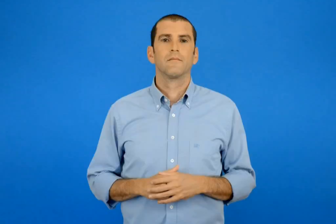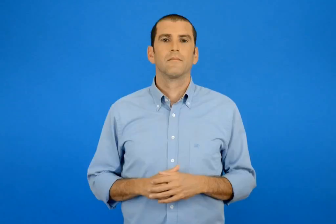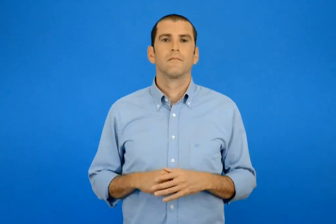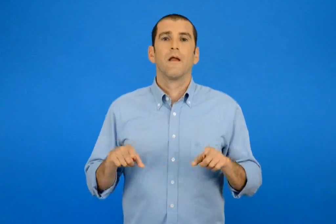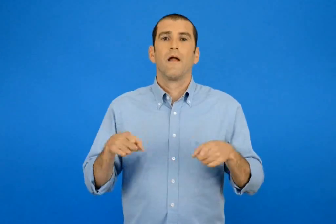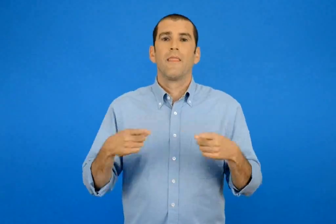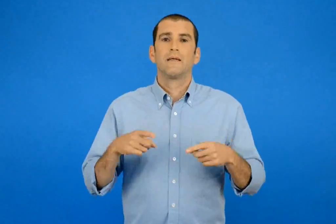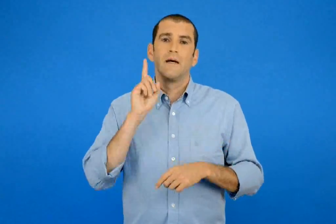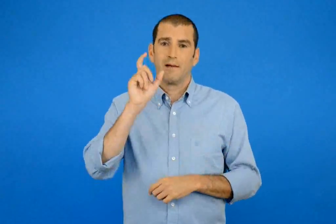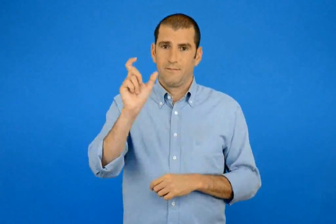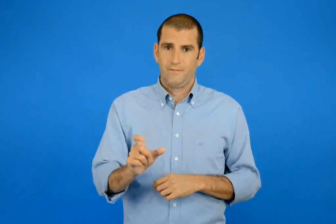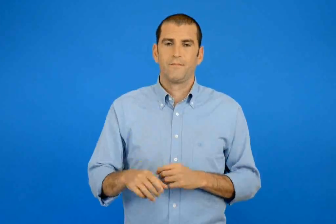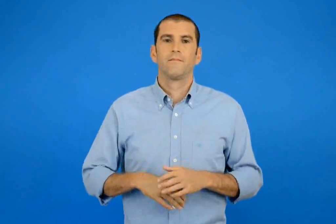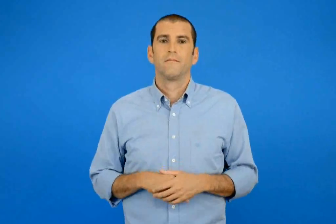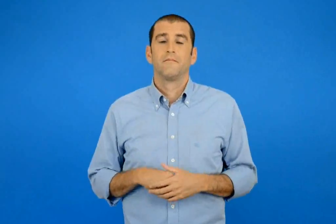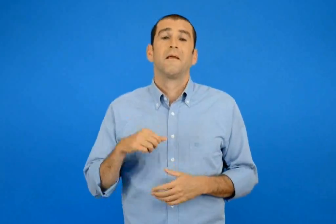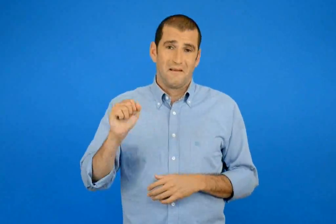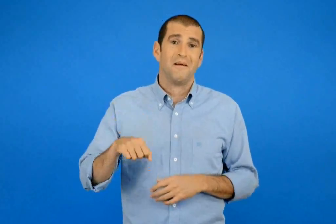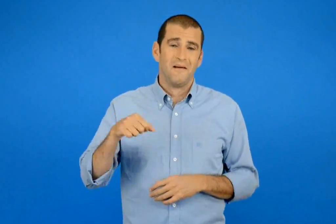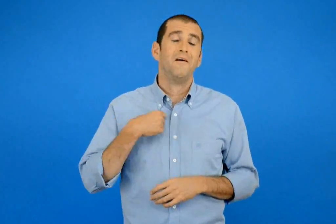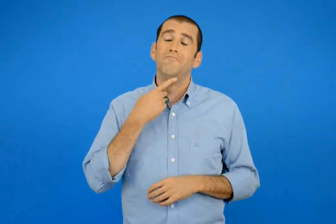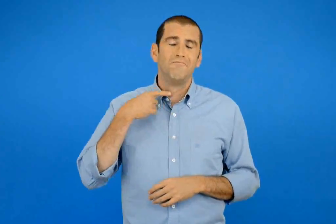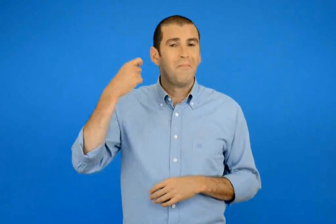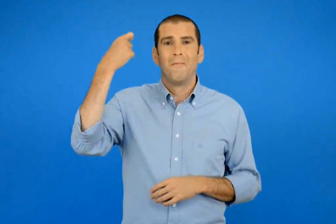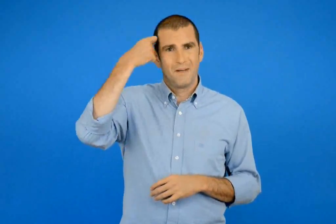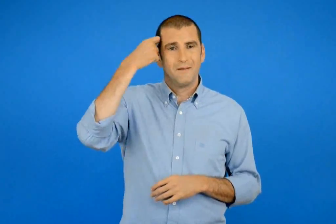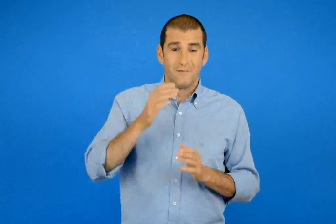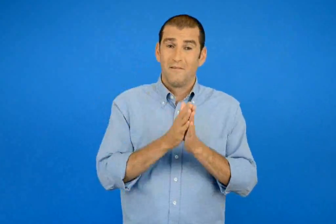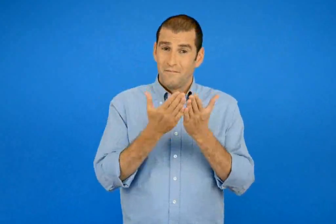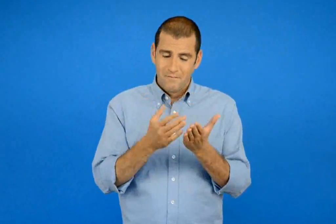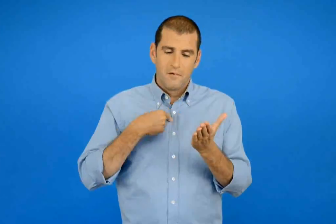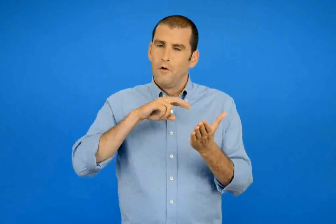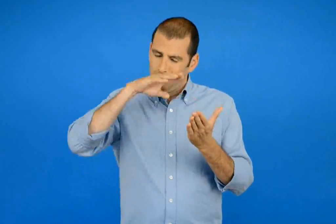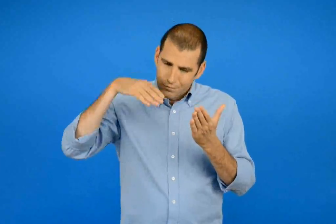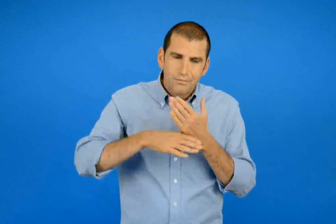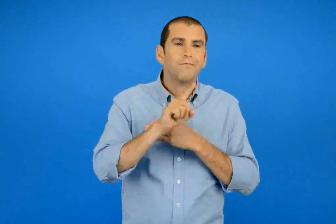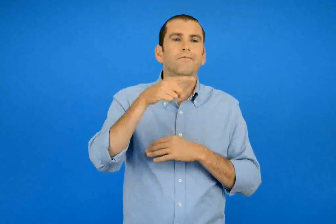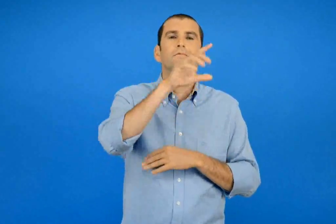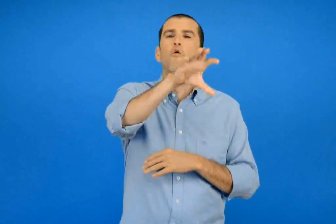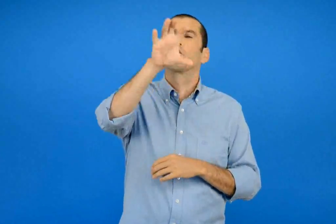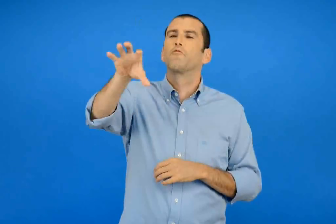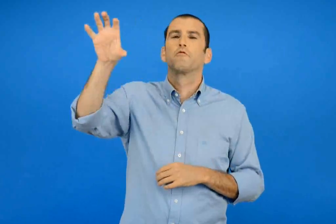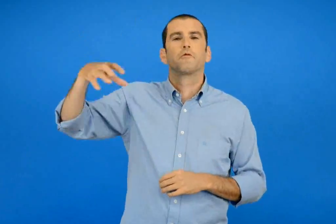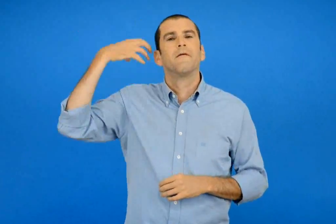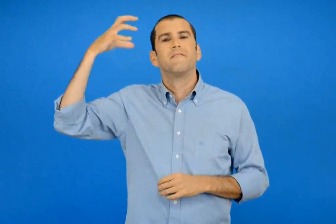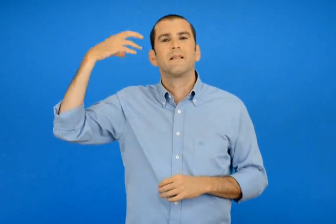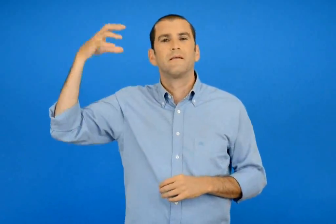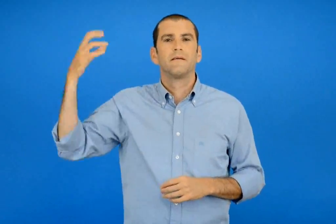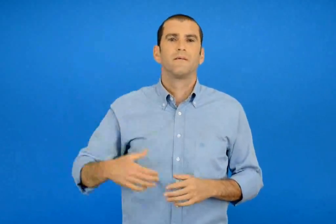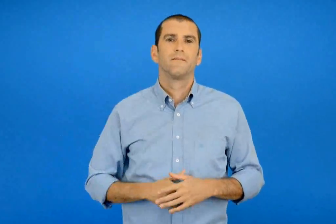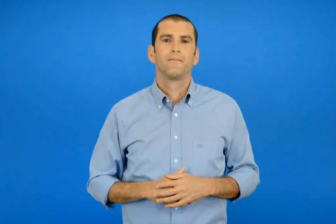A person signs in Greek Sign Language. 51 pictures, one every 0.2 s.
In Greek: δασκάλα ναι μου αρέσουν πολύ γιατί με ταξιδεύουν σε χώρες φανταστικές
